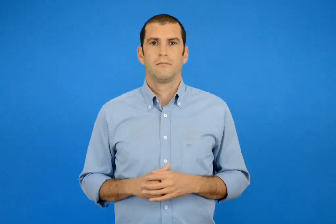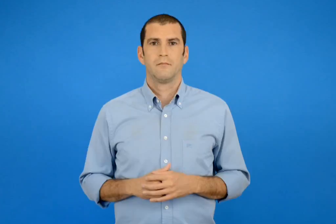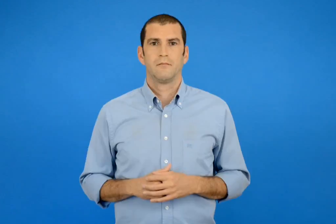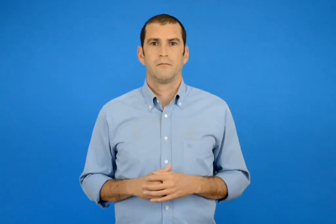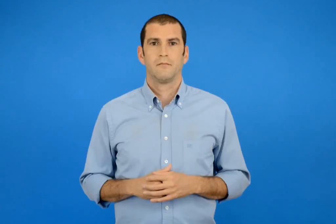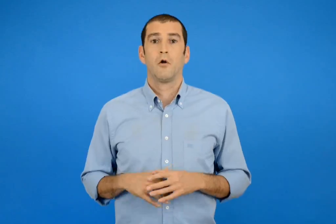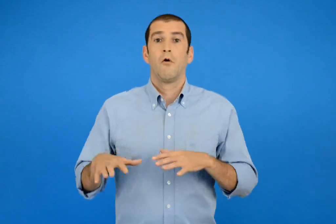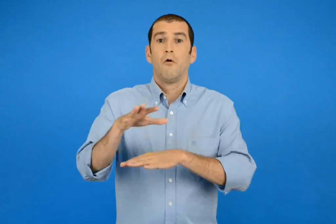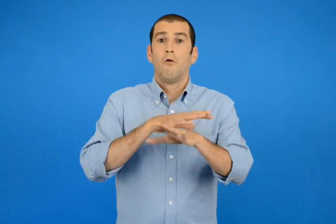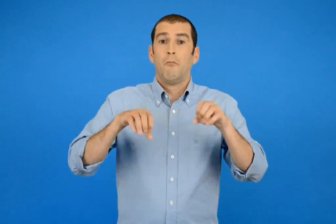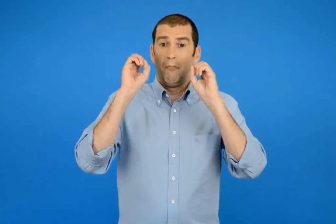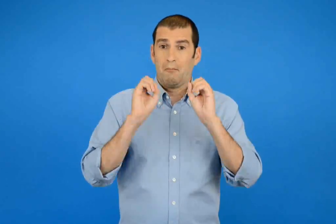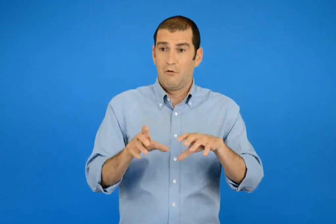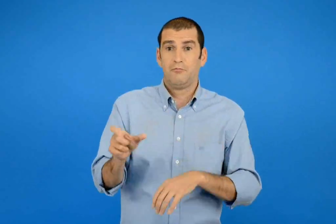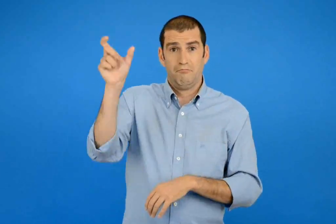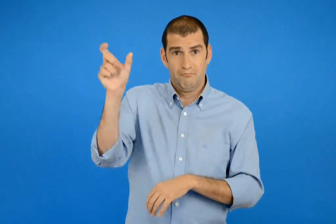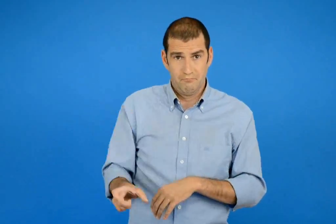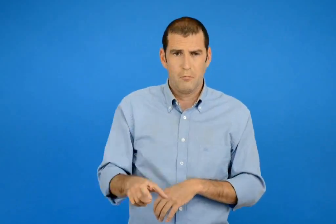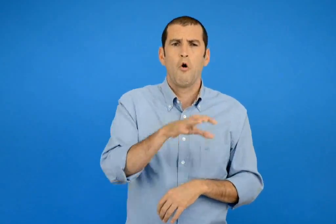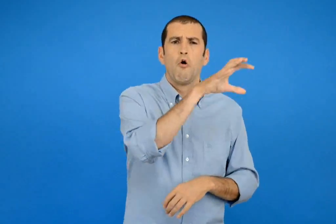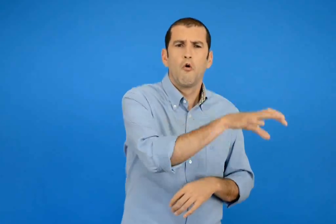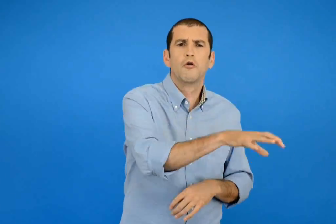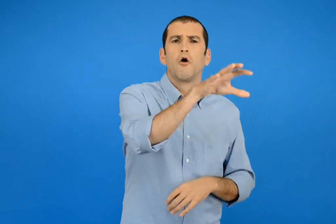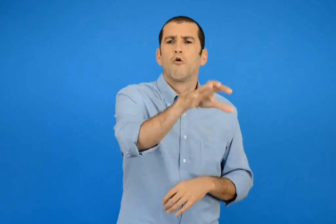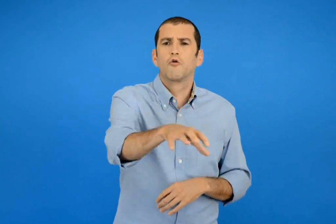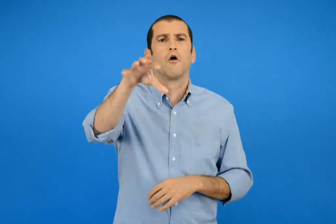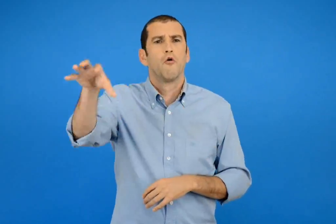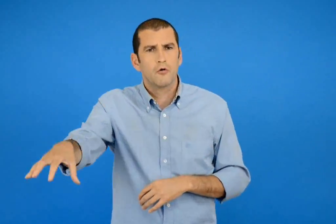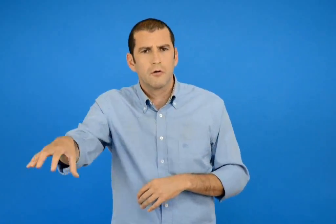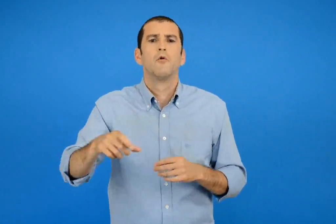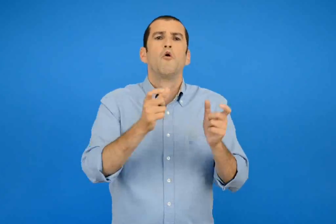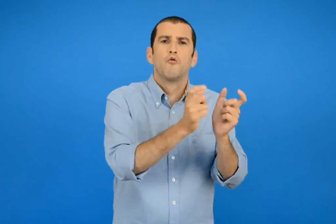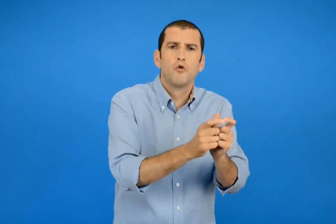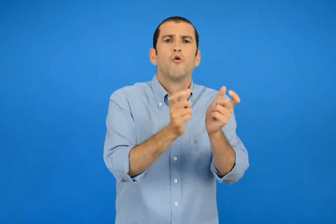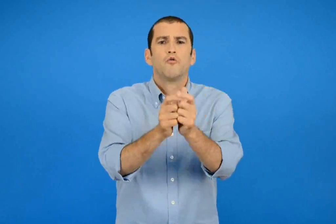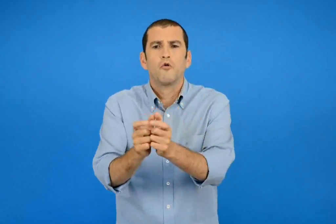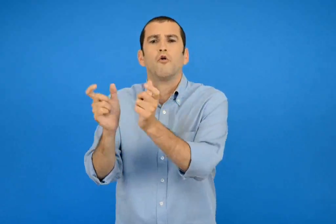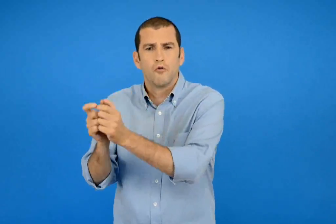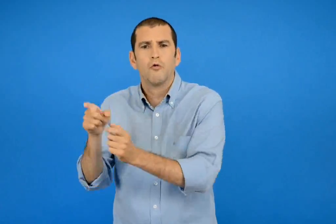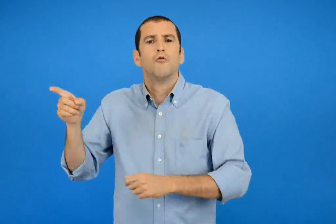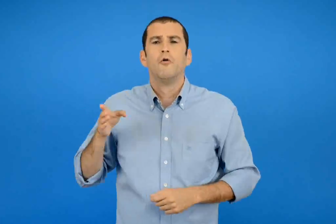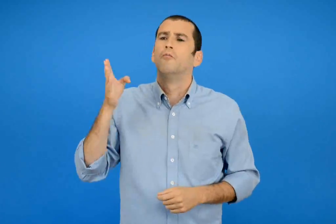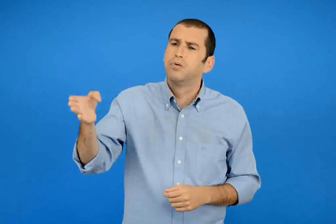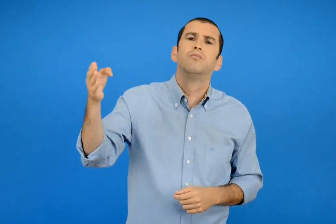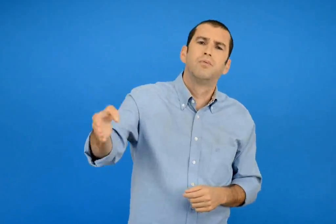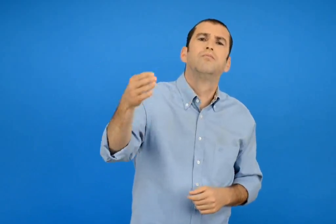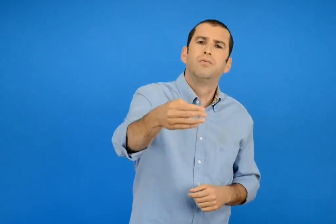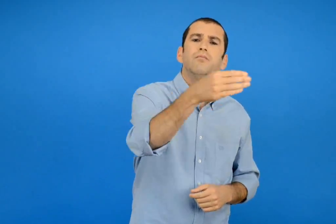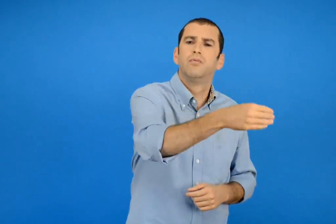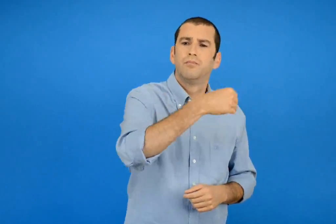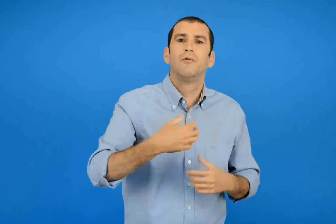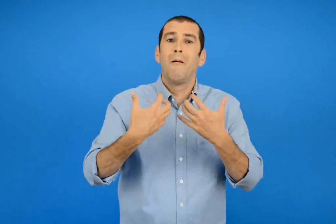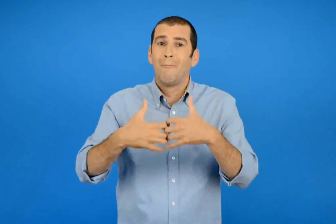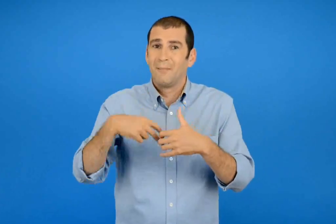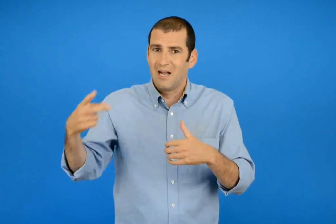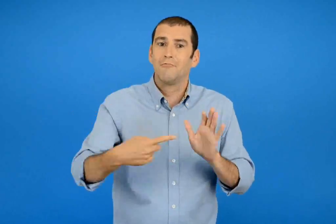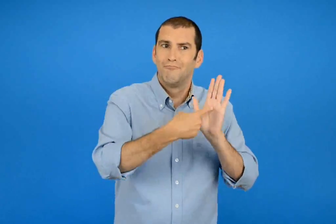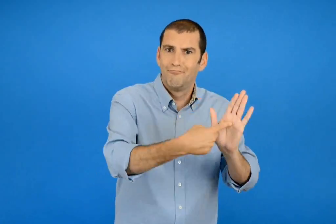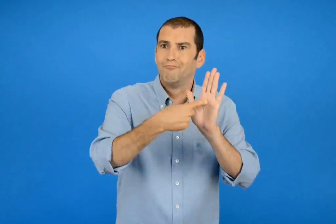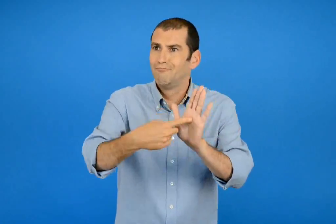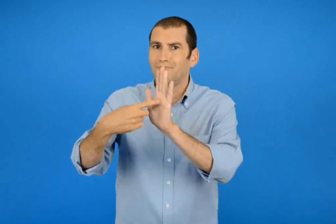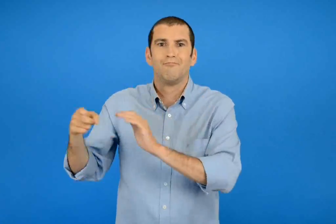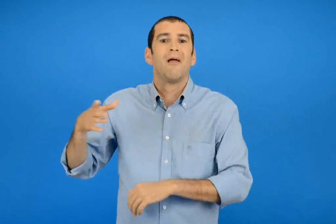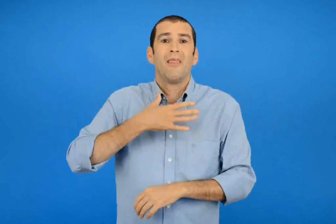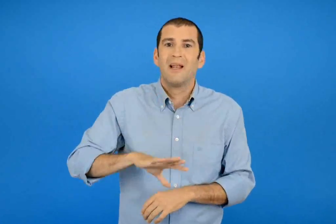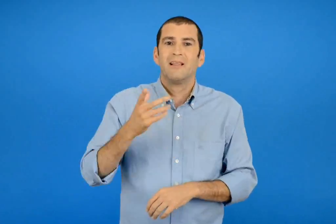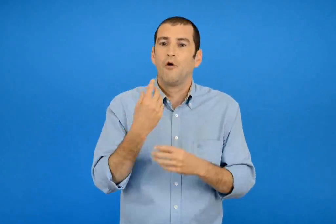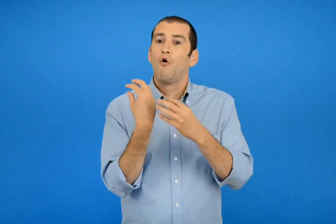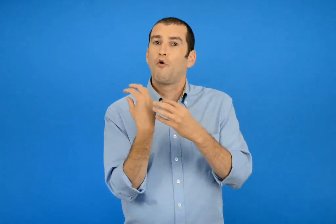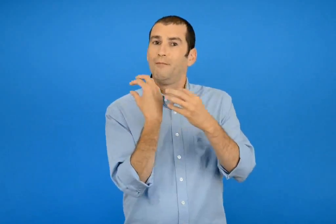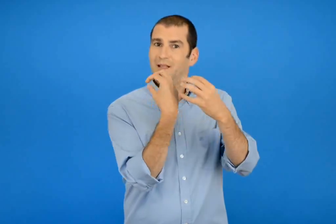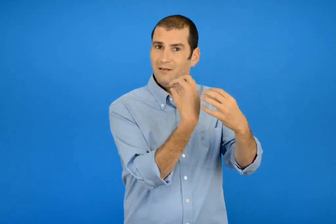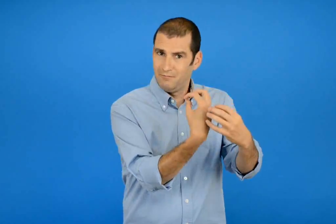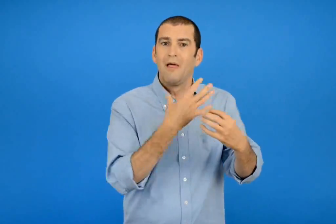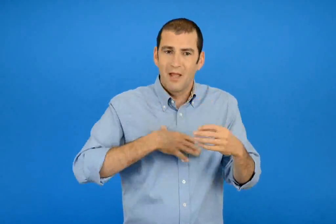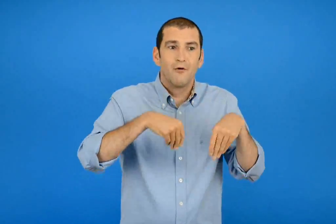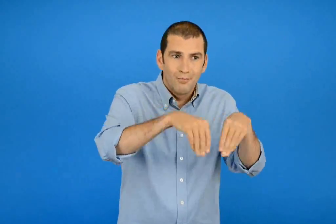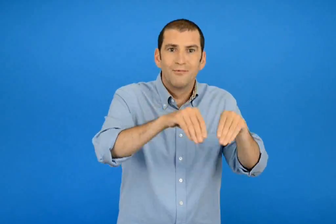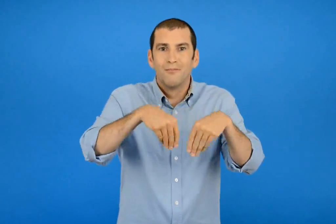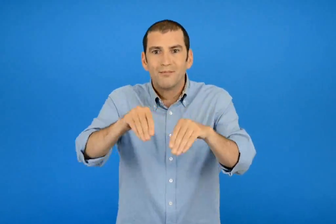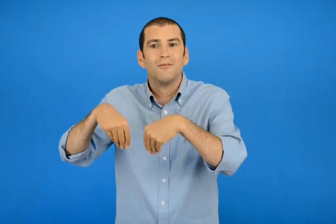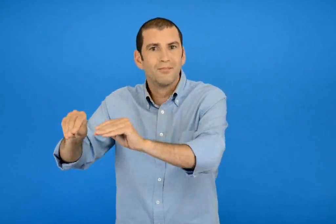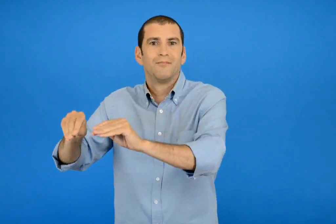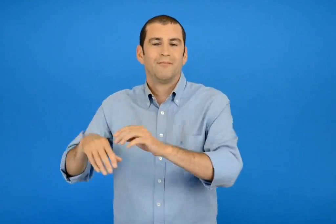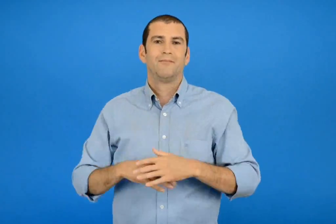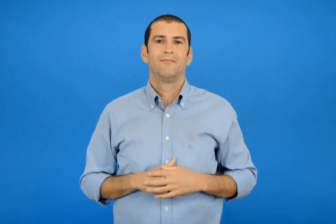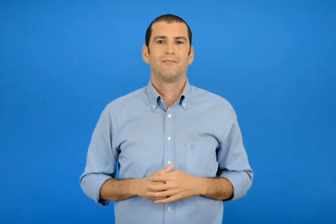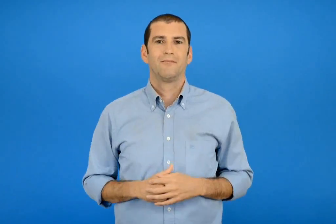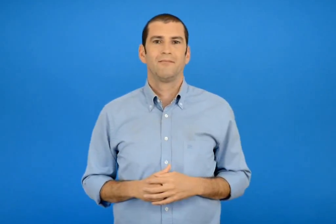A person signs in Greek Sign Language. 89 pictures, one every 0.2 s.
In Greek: ο μάγος γυρνούσε σε χώρες και χωριά έδειχνε τη μηχανή του και προσπαθούσε να πουλήσει τους κομήτες του
